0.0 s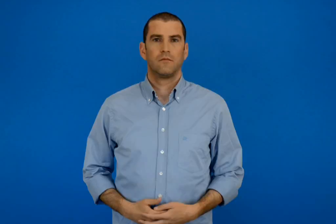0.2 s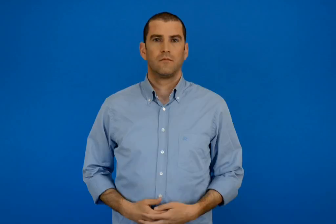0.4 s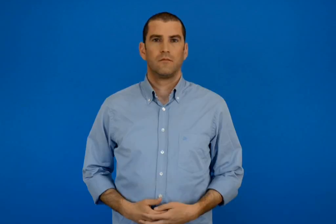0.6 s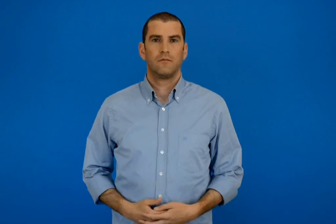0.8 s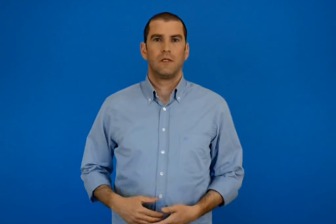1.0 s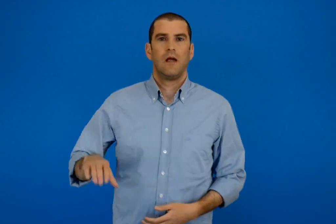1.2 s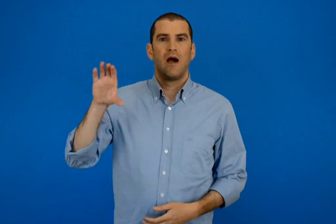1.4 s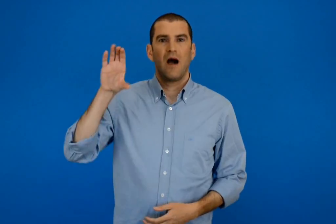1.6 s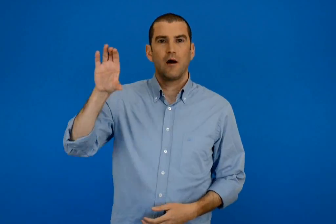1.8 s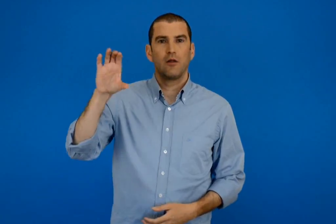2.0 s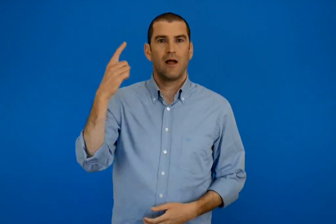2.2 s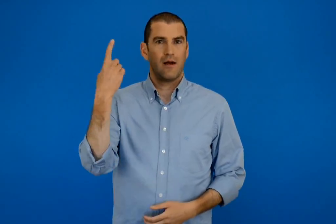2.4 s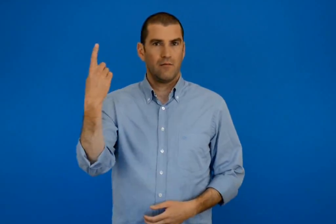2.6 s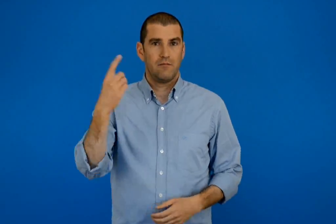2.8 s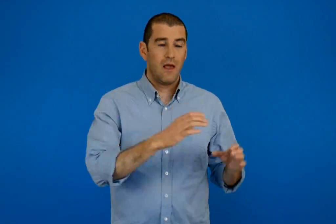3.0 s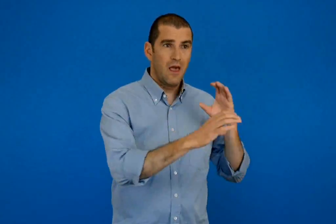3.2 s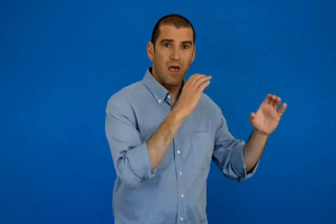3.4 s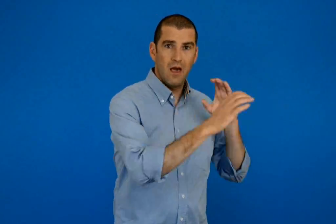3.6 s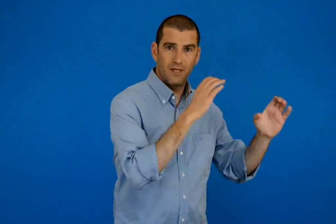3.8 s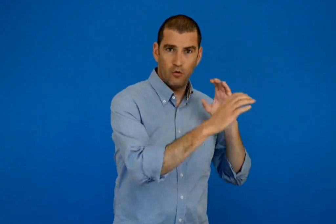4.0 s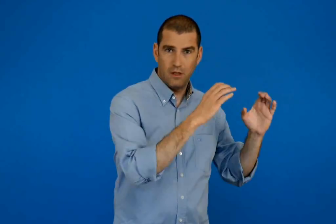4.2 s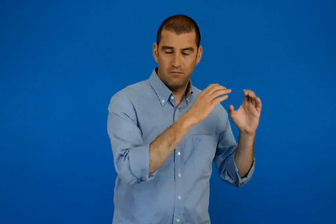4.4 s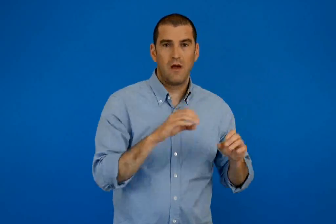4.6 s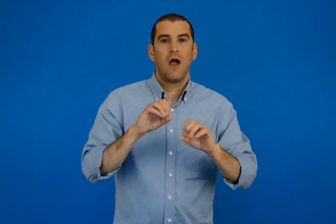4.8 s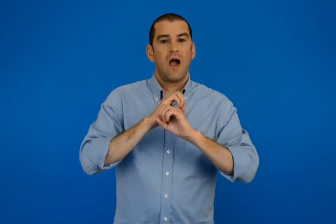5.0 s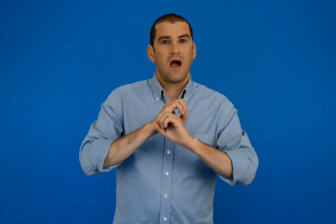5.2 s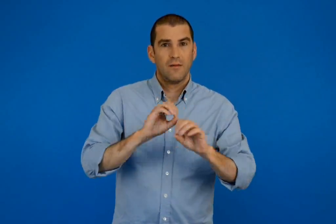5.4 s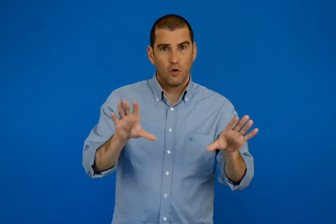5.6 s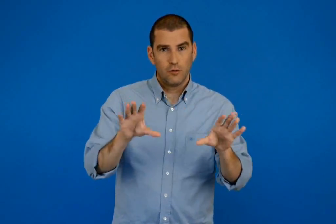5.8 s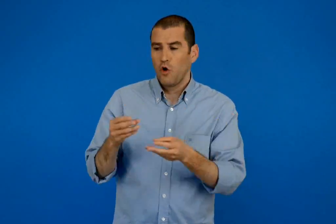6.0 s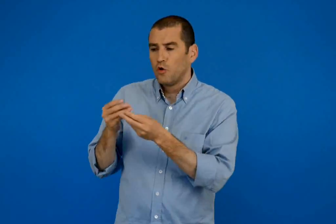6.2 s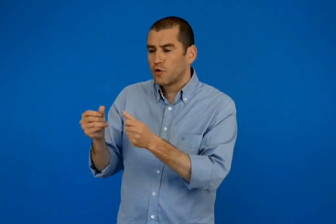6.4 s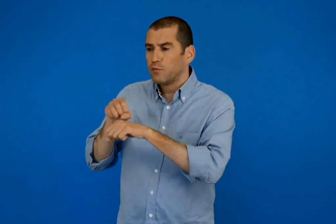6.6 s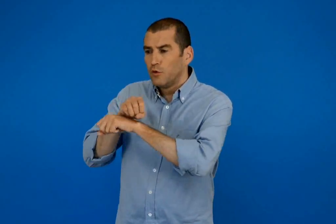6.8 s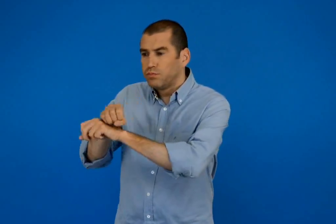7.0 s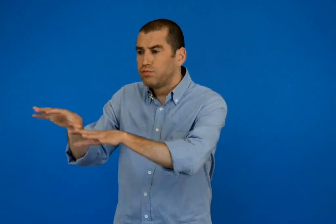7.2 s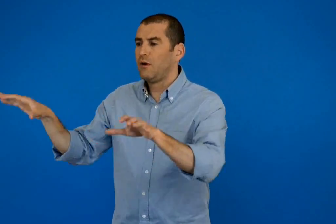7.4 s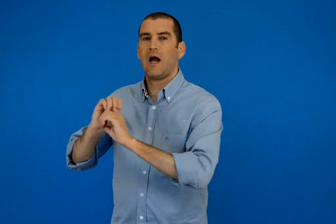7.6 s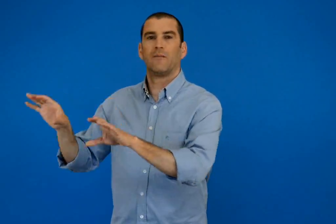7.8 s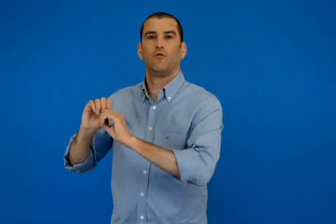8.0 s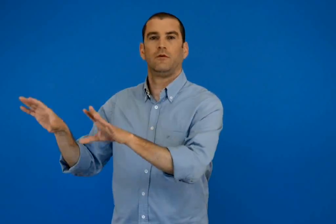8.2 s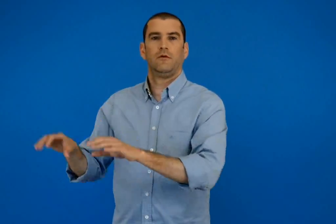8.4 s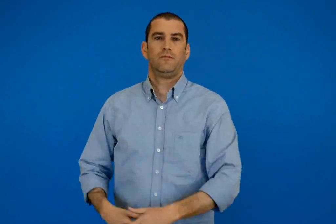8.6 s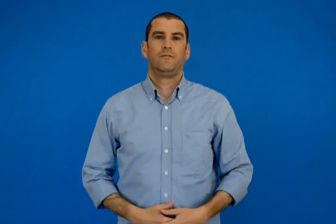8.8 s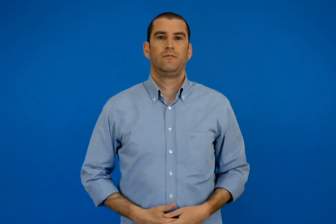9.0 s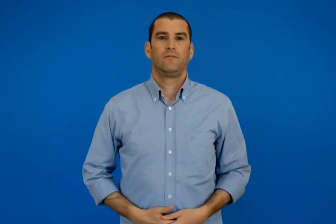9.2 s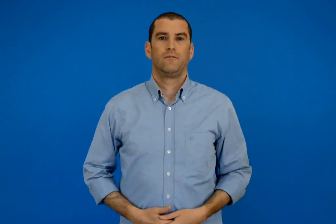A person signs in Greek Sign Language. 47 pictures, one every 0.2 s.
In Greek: ενότητα1 επικοινωνία ενημέρωση μέσα μαζικής ενημέρωσης
